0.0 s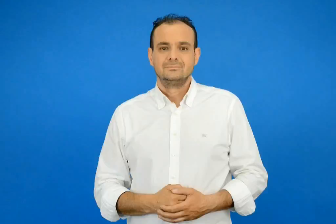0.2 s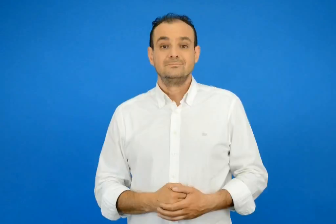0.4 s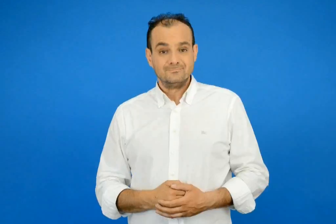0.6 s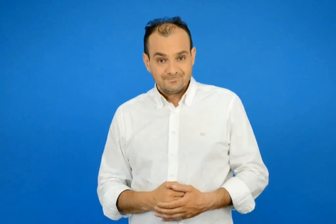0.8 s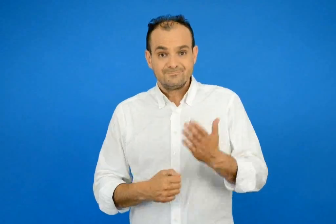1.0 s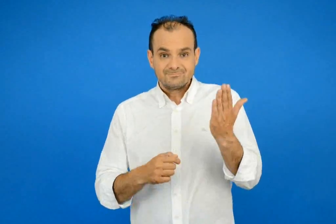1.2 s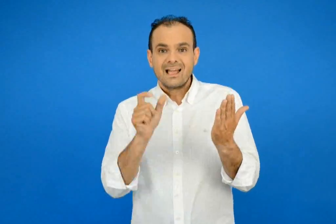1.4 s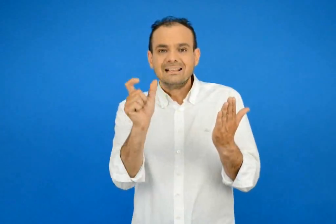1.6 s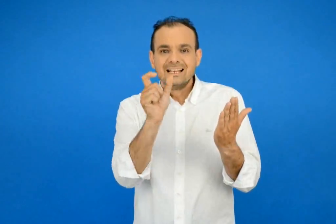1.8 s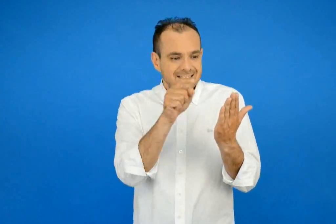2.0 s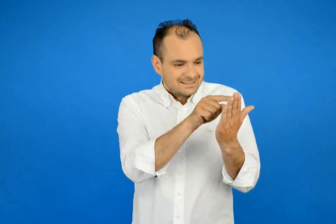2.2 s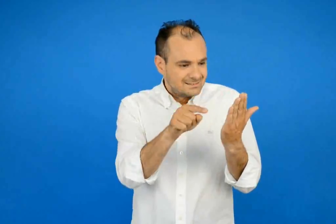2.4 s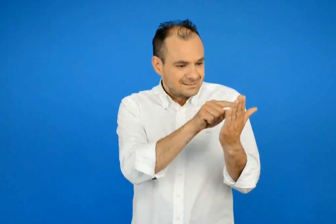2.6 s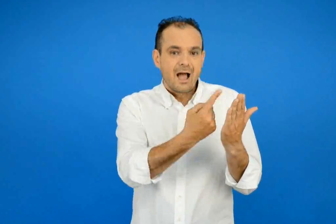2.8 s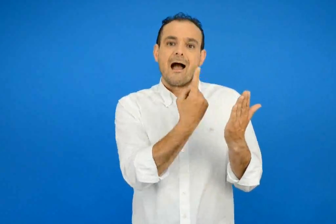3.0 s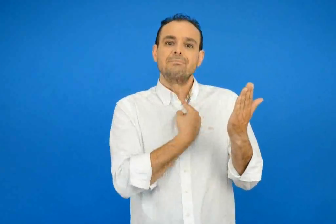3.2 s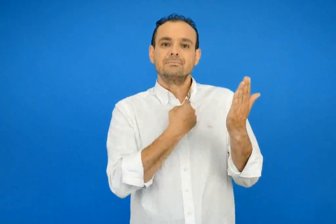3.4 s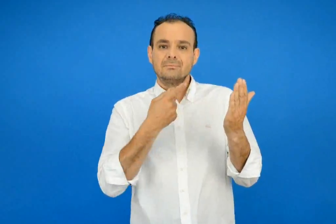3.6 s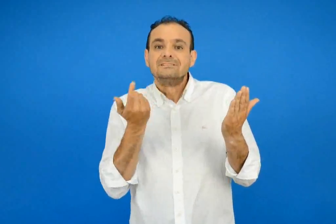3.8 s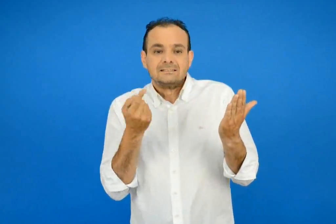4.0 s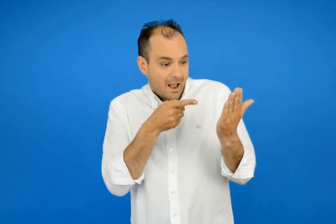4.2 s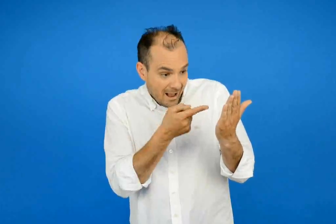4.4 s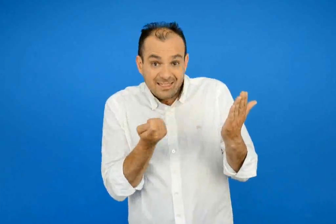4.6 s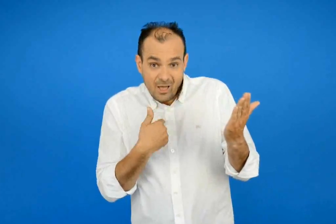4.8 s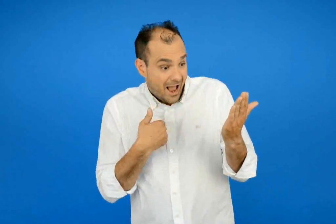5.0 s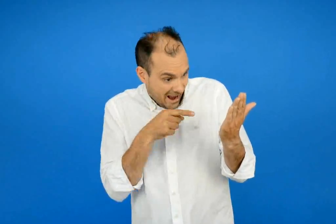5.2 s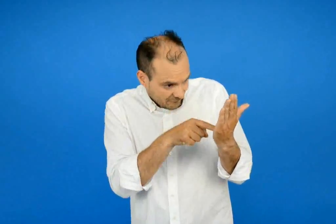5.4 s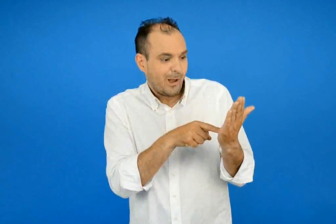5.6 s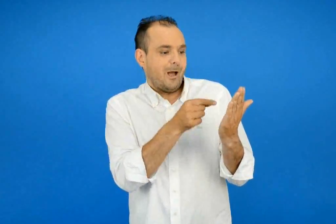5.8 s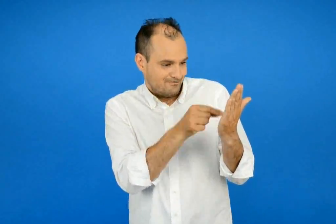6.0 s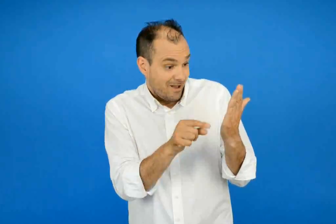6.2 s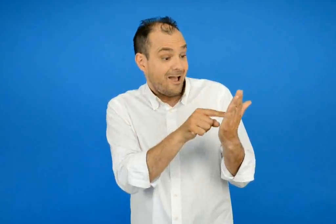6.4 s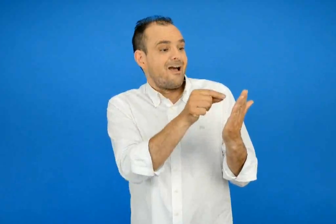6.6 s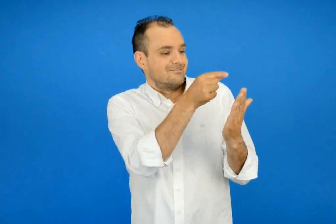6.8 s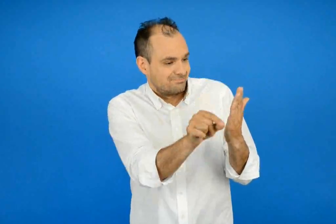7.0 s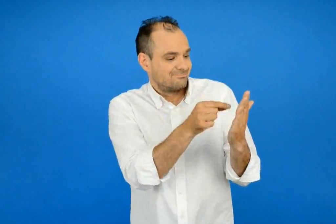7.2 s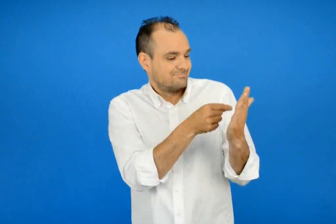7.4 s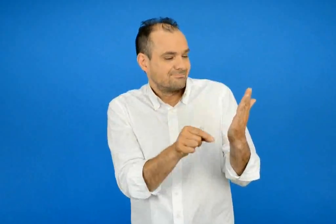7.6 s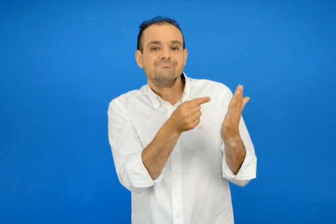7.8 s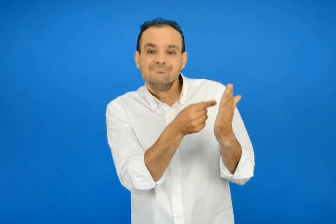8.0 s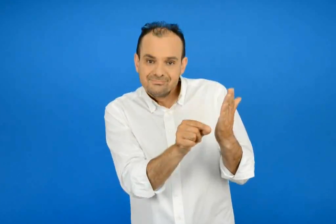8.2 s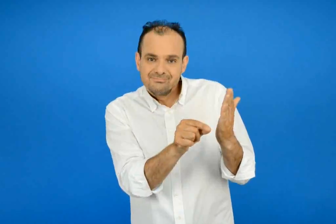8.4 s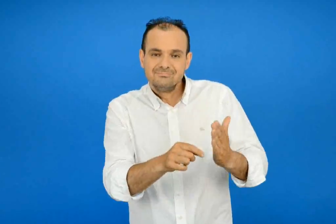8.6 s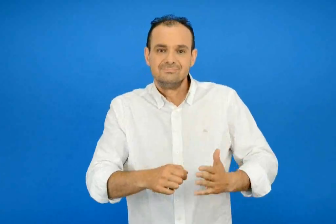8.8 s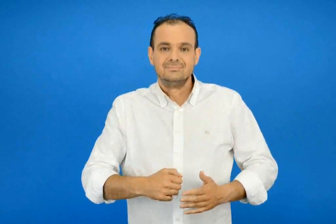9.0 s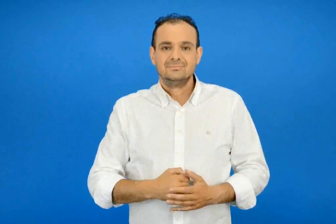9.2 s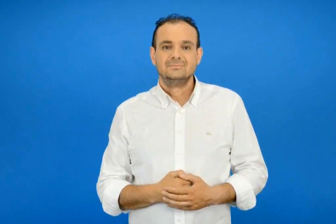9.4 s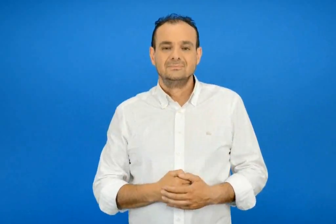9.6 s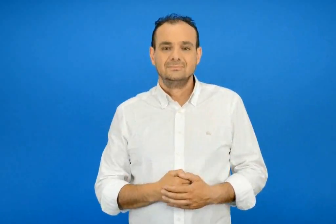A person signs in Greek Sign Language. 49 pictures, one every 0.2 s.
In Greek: υπογράμμισε τις λέξεις που σου λένε τι να κάνεις
